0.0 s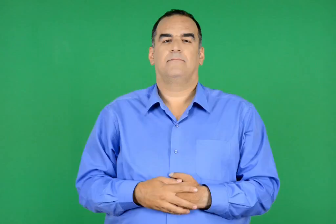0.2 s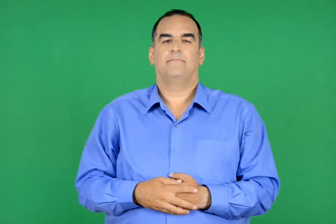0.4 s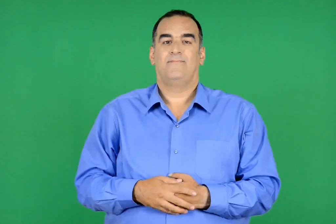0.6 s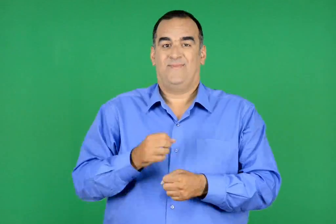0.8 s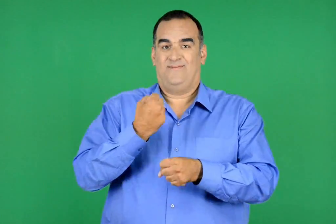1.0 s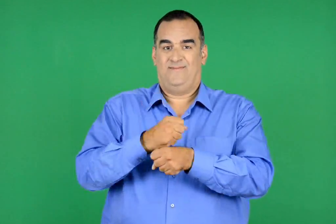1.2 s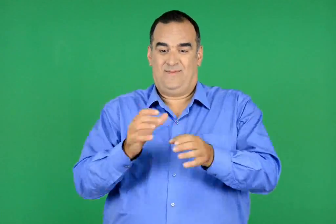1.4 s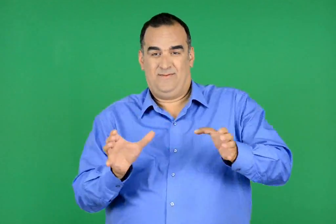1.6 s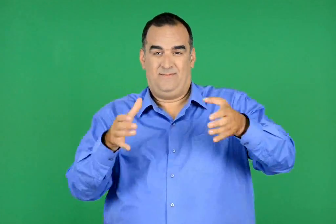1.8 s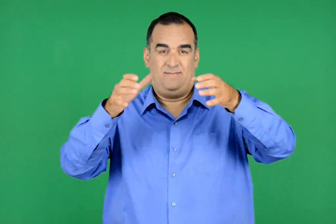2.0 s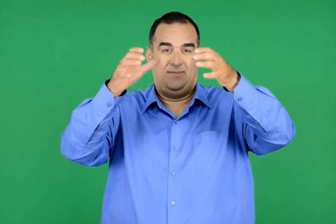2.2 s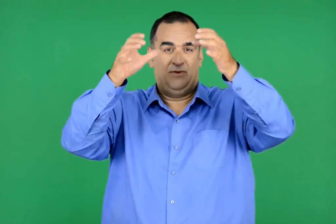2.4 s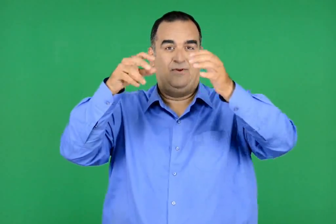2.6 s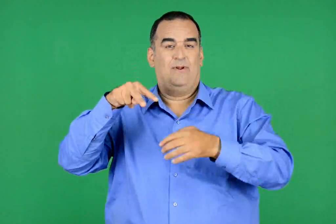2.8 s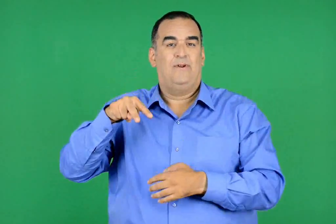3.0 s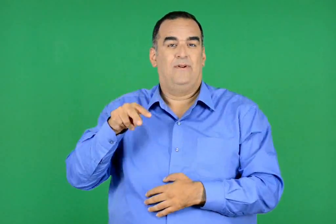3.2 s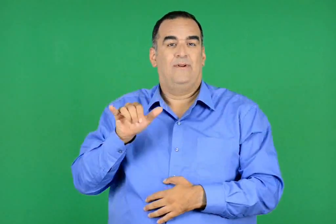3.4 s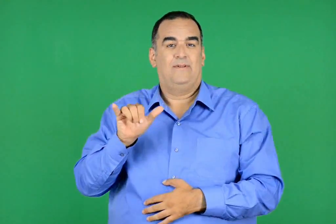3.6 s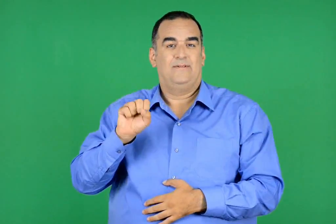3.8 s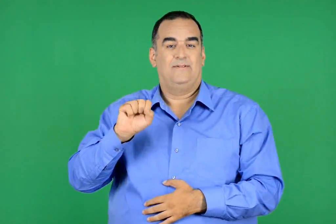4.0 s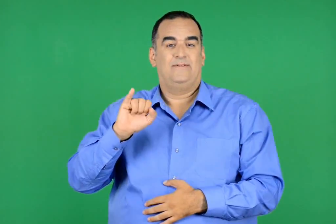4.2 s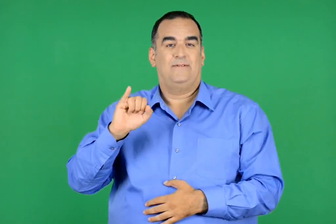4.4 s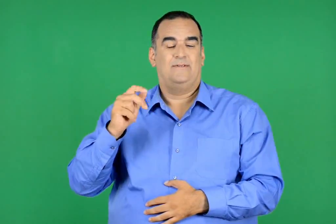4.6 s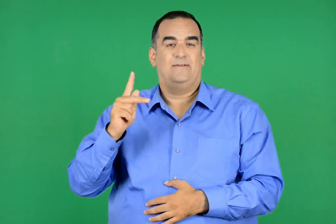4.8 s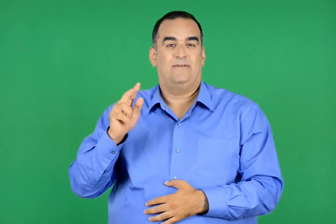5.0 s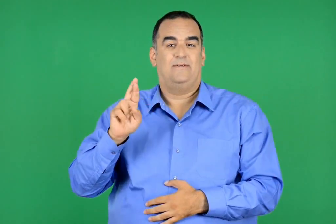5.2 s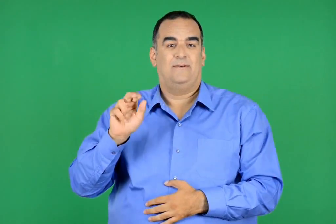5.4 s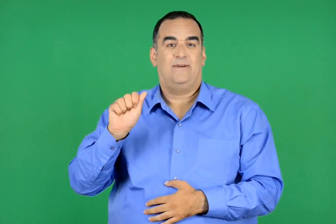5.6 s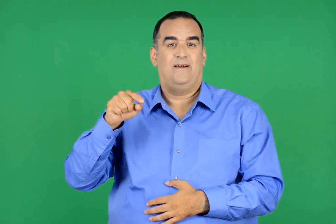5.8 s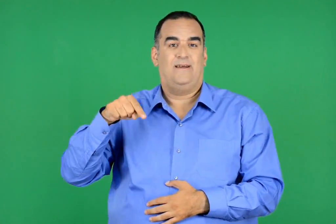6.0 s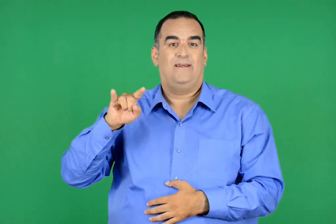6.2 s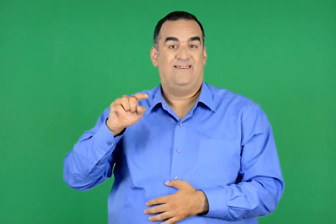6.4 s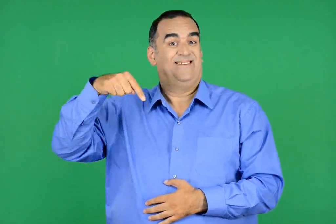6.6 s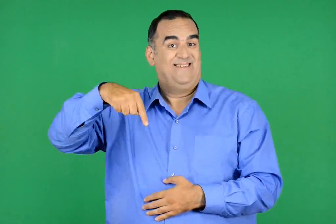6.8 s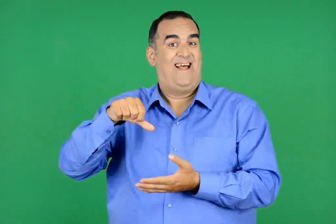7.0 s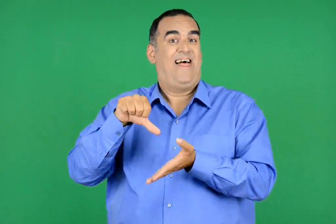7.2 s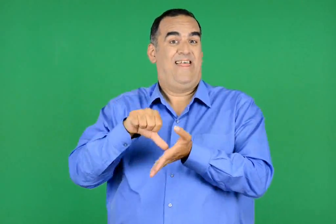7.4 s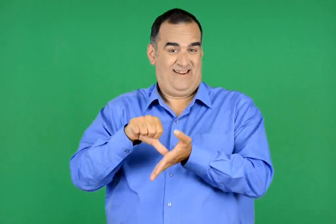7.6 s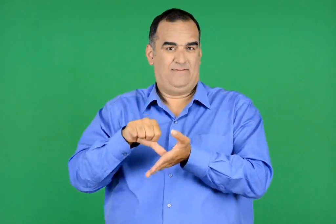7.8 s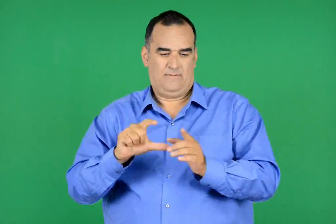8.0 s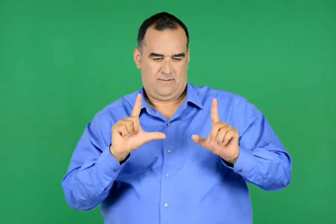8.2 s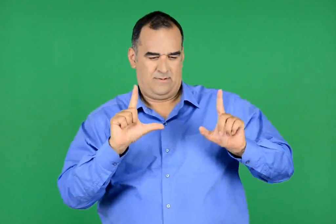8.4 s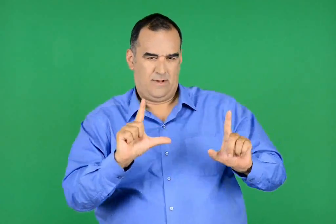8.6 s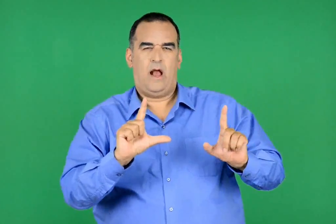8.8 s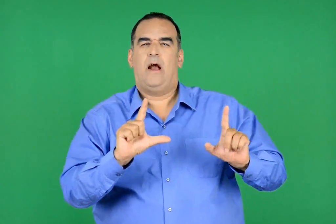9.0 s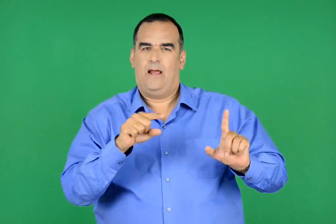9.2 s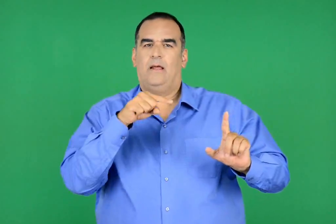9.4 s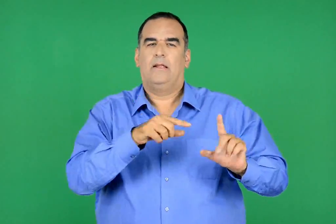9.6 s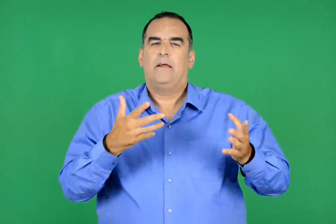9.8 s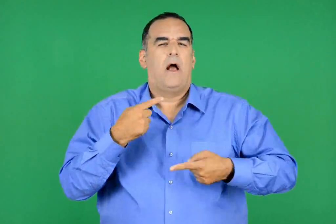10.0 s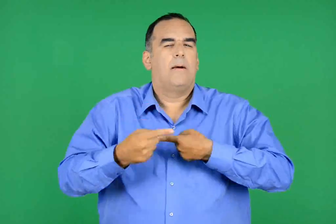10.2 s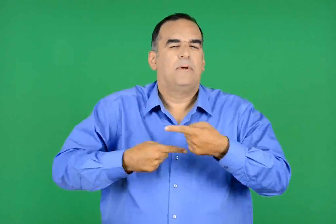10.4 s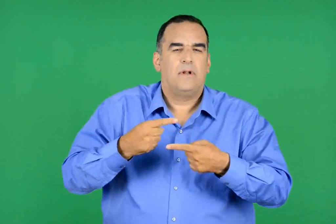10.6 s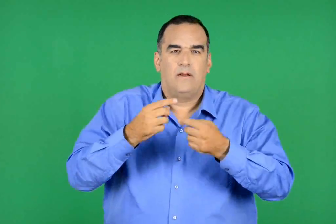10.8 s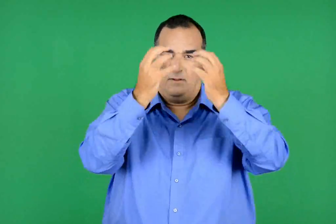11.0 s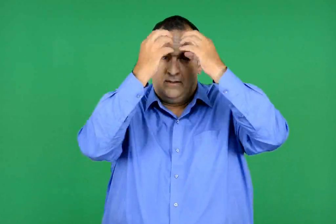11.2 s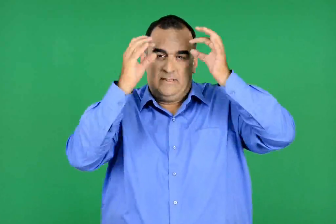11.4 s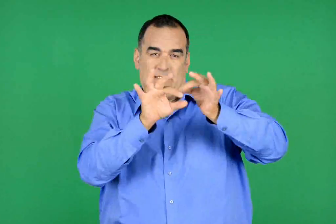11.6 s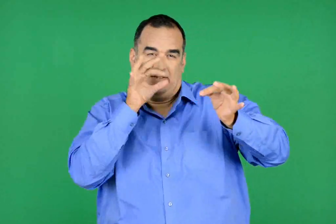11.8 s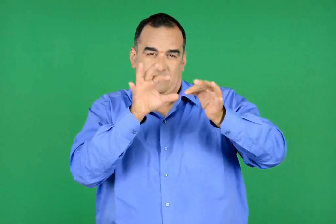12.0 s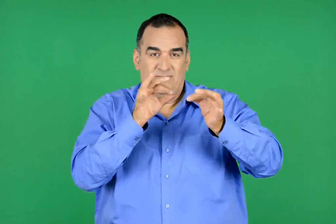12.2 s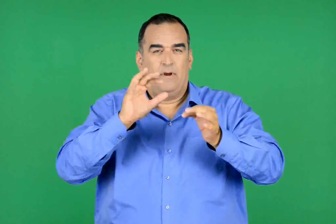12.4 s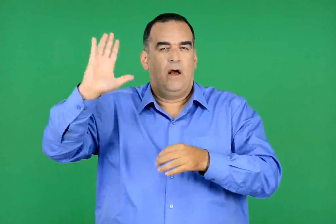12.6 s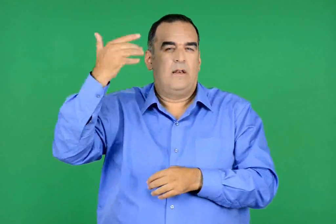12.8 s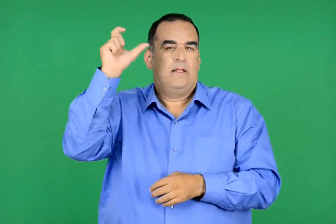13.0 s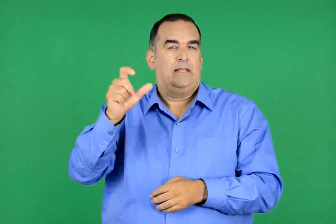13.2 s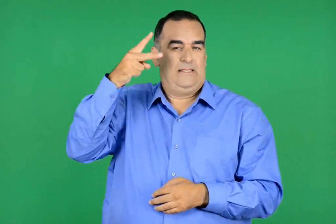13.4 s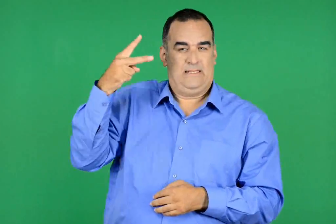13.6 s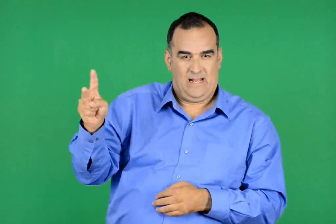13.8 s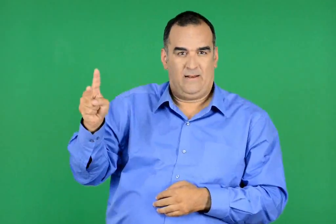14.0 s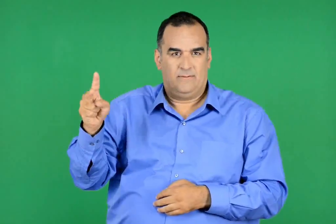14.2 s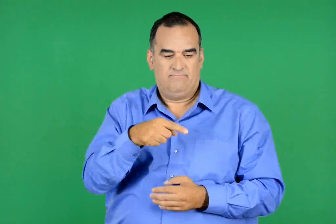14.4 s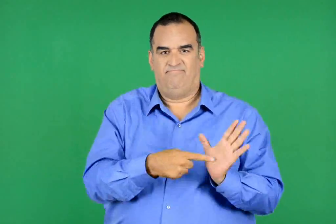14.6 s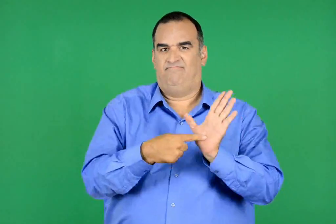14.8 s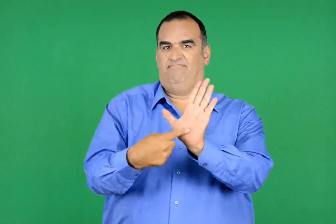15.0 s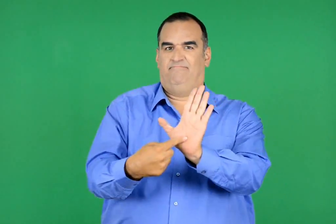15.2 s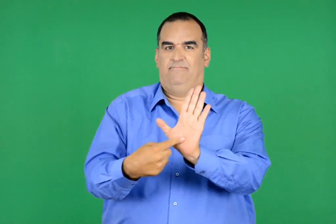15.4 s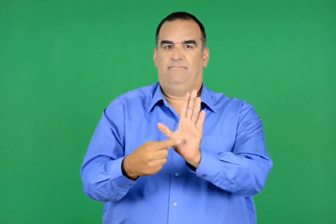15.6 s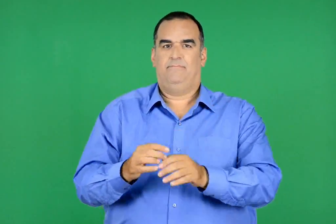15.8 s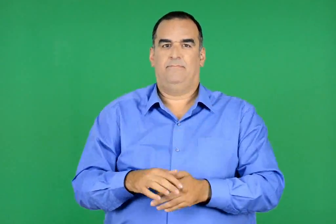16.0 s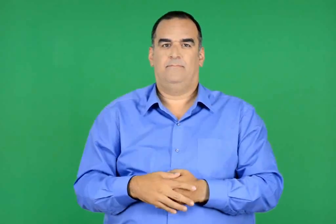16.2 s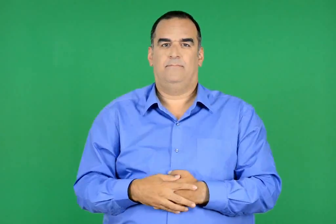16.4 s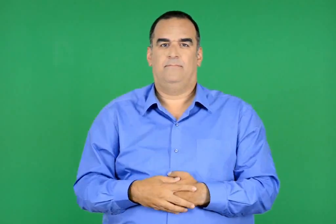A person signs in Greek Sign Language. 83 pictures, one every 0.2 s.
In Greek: οι περιπέτειες του διόνυσου με τους τυρρηνούς αναπαριστάνονται στη ζωφόρο του μνημείου του λυσικράτη στην αθήνα
